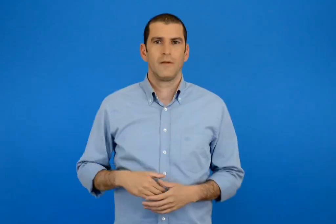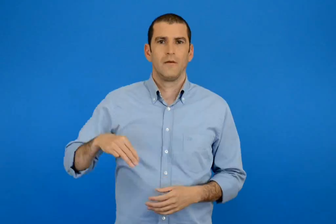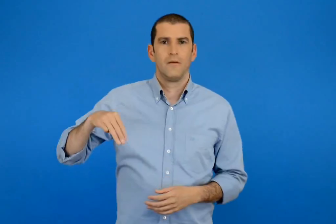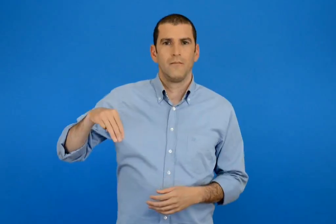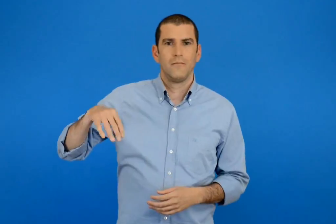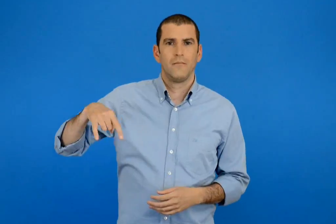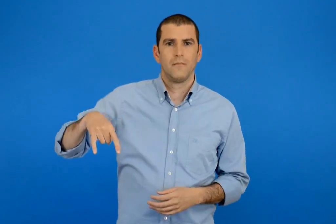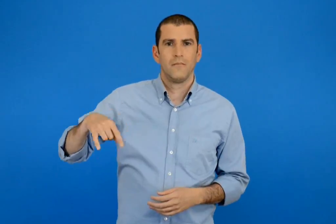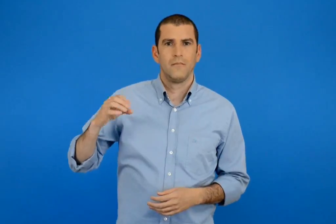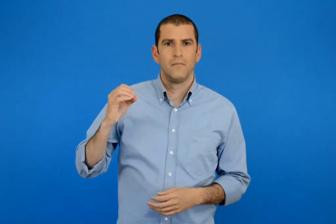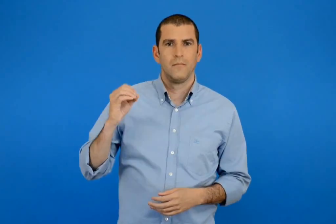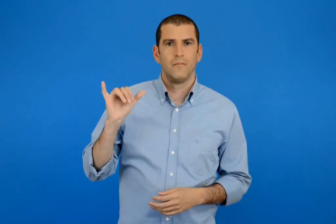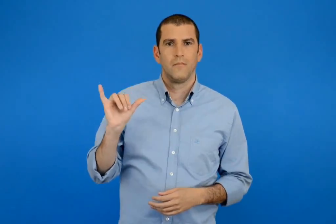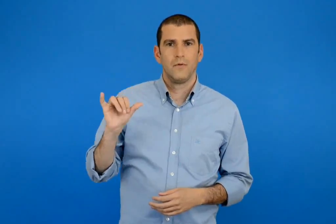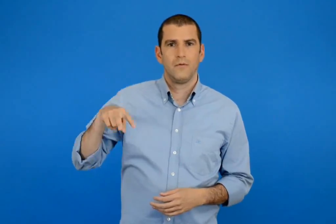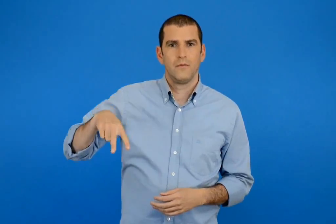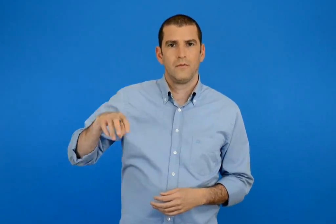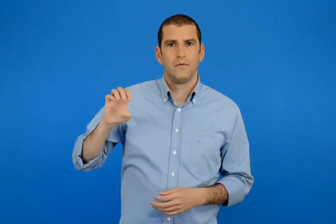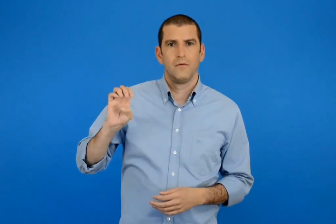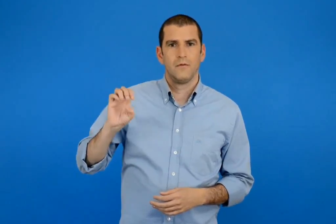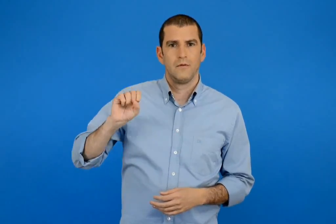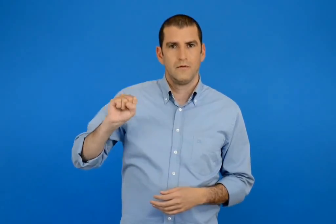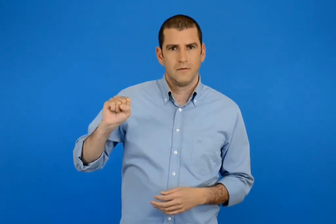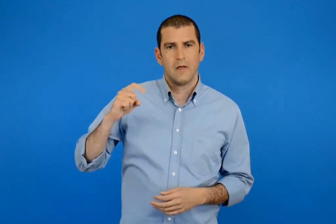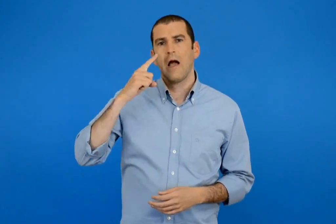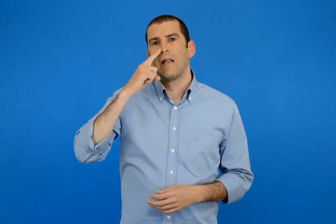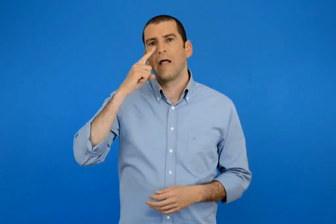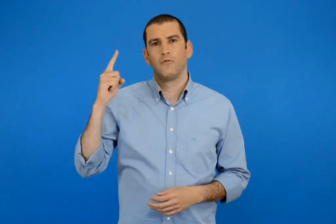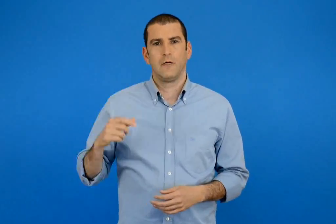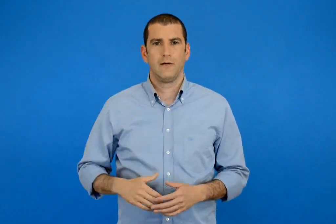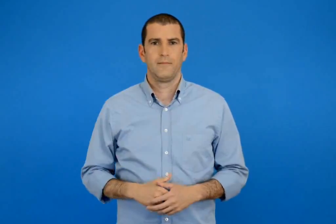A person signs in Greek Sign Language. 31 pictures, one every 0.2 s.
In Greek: μπουλες νάουσα
